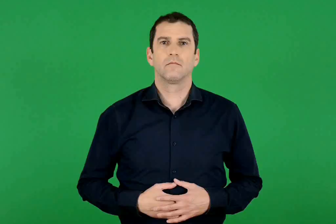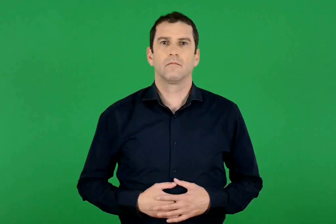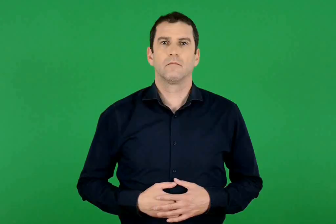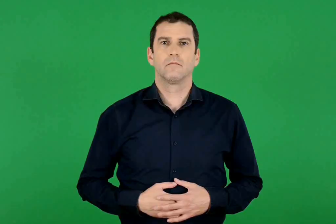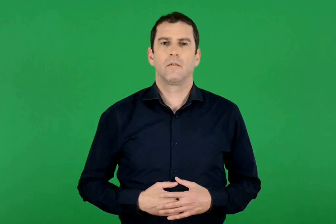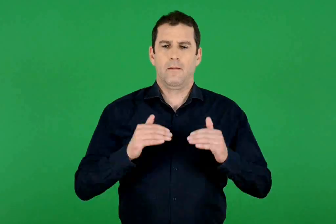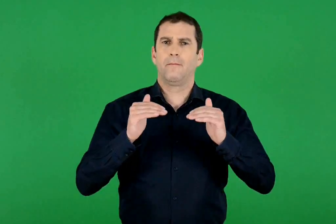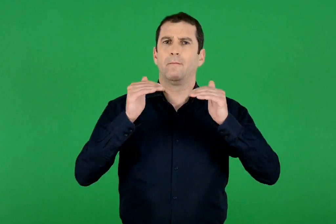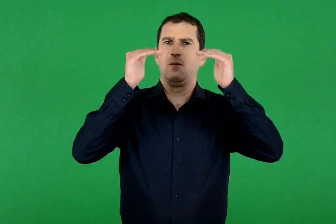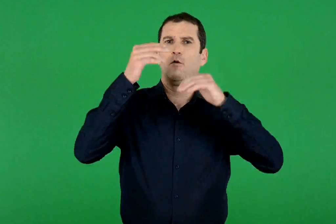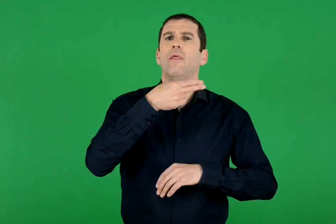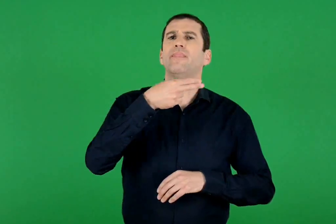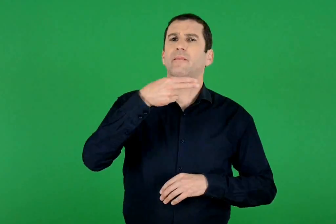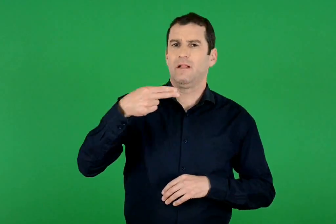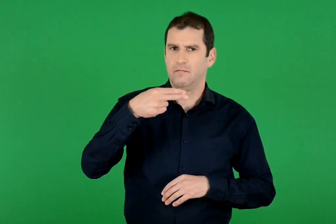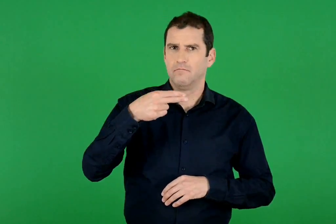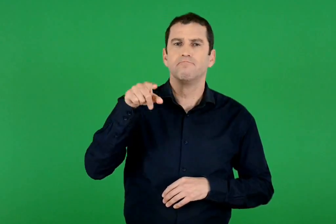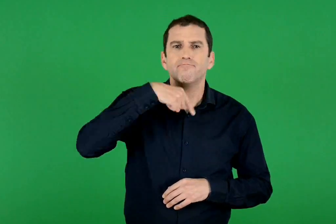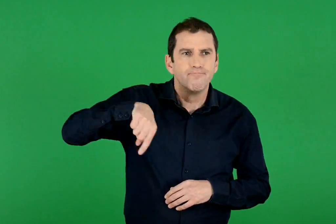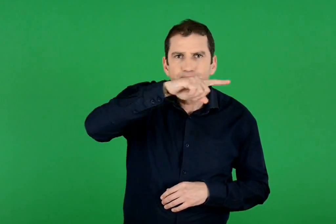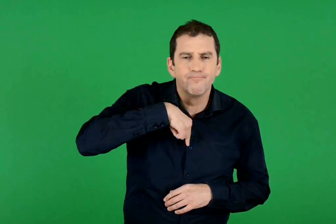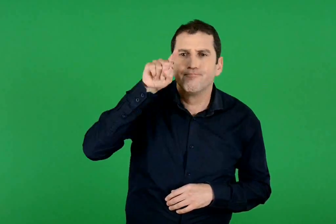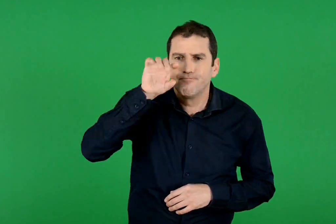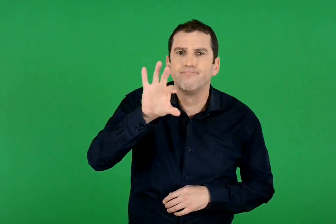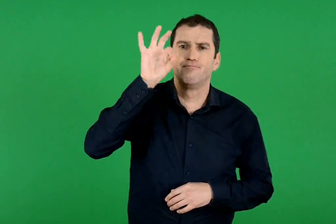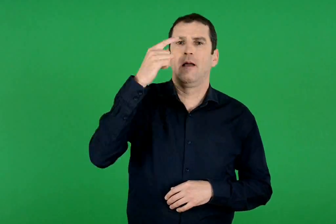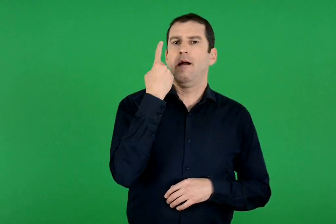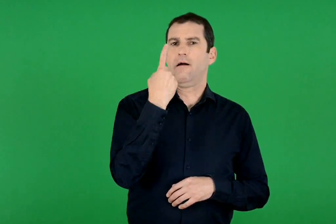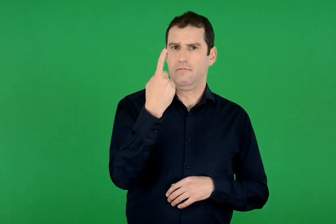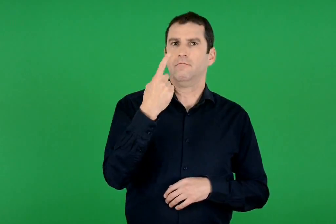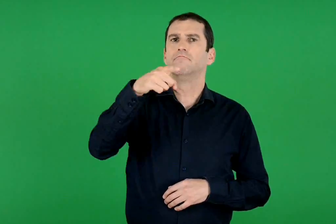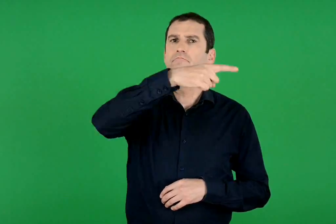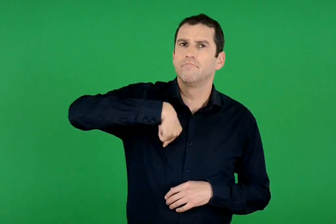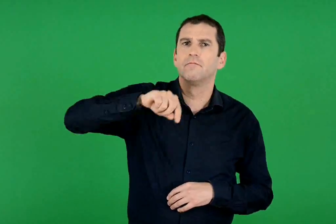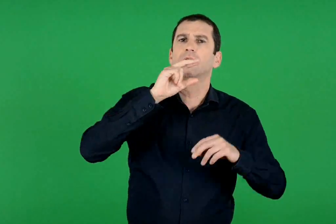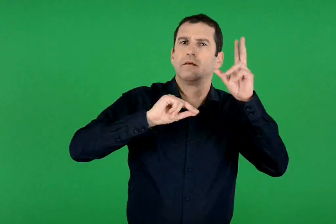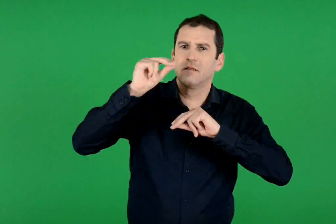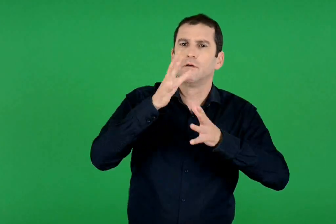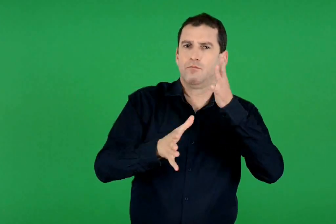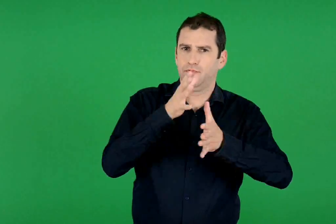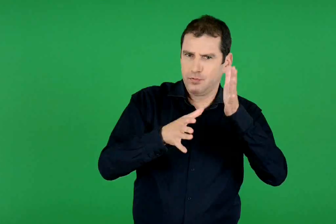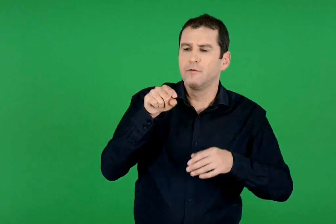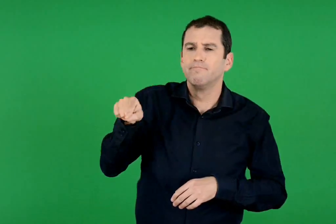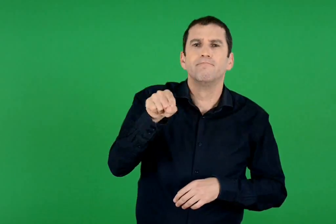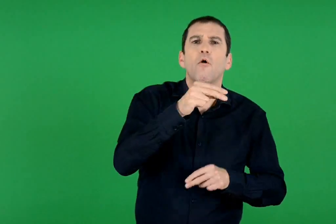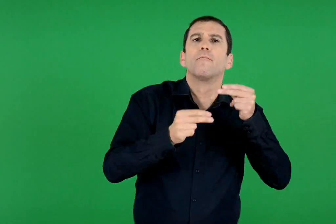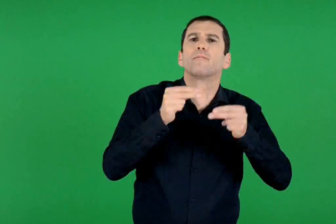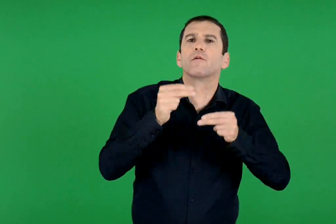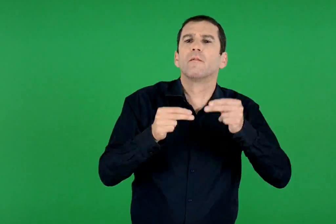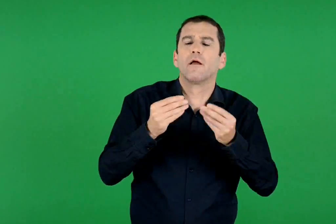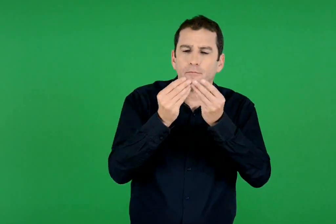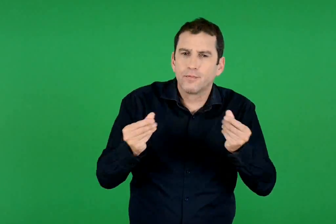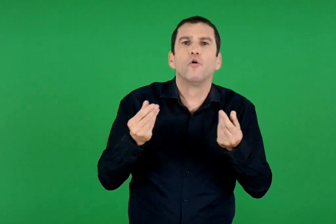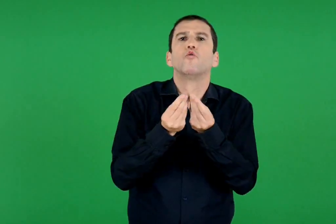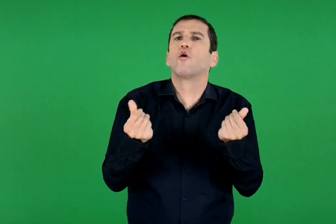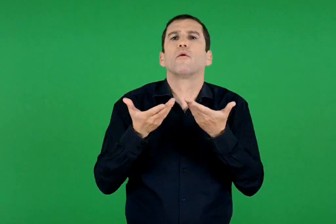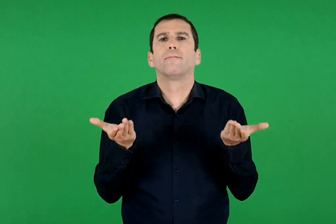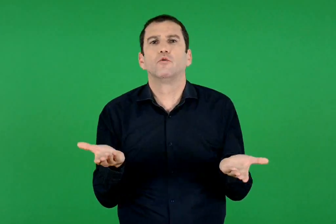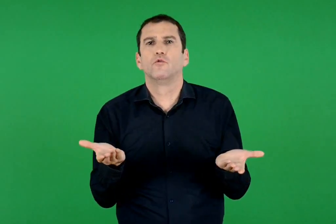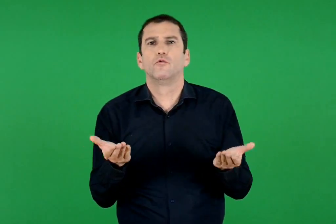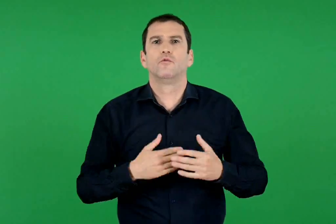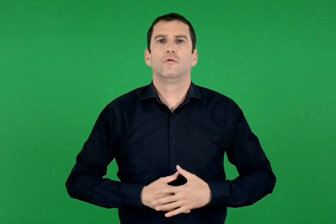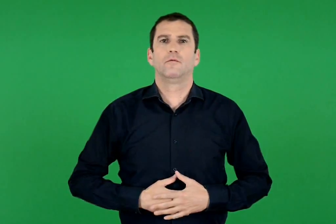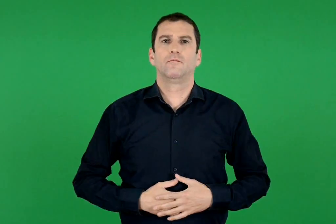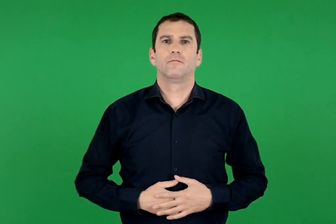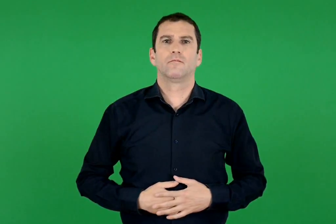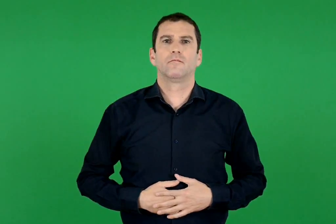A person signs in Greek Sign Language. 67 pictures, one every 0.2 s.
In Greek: επιλέγουμε ένα από τα παραπάνω θέματα. συζητάμε πώς μπορούν να ξεπεραστούν τα προβλήματα αυτά
